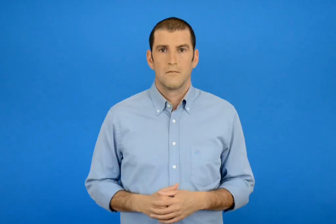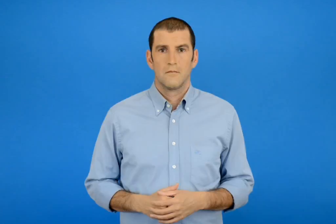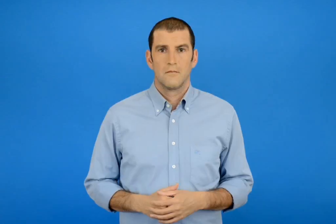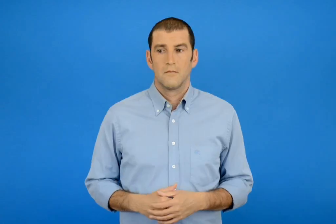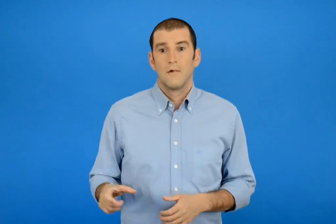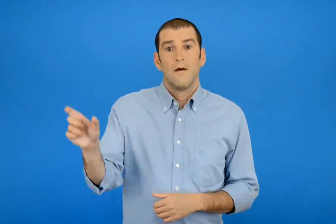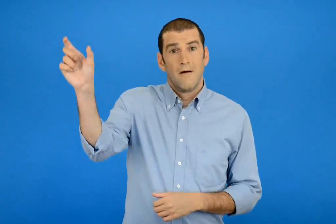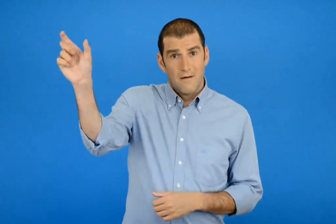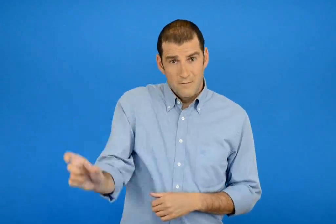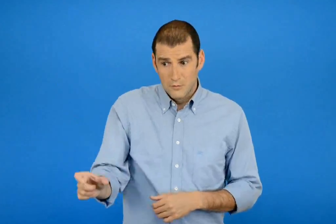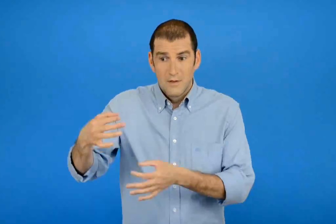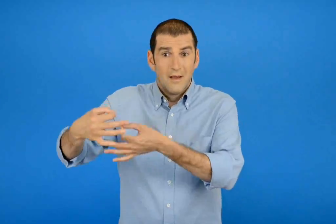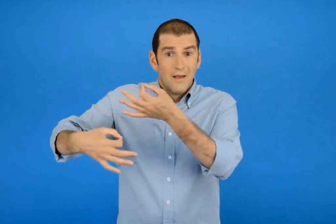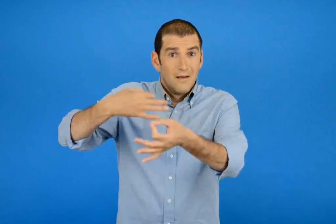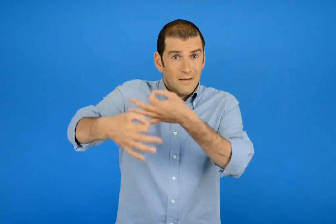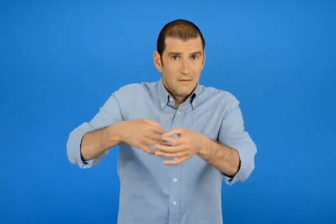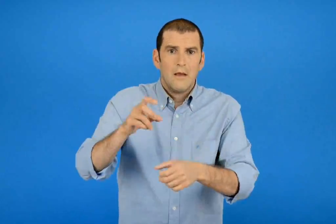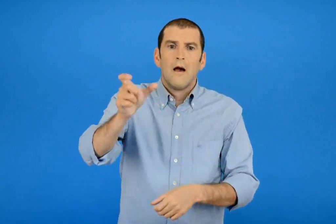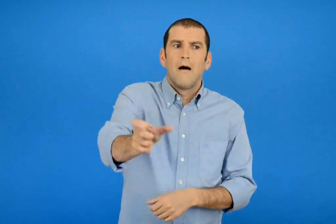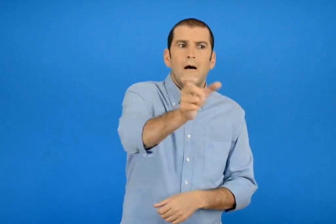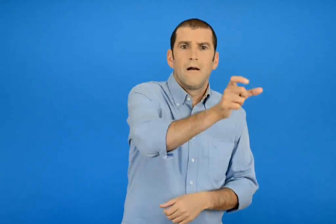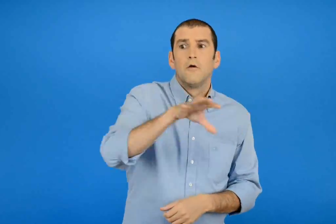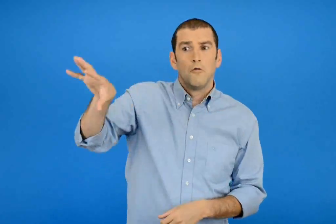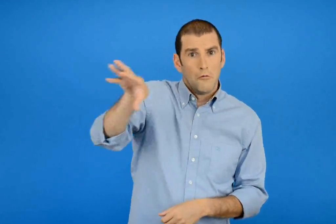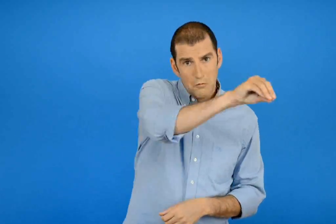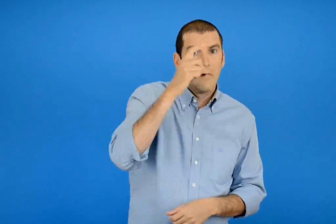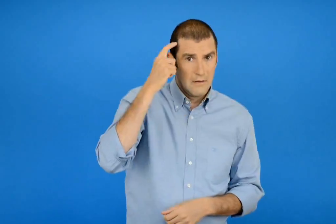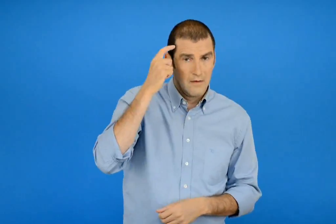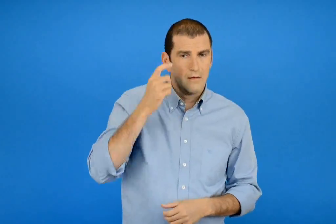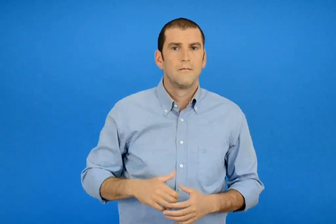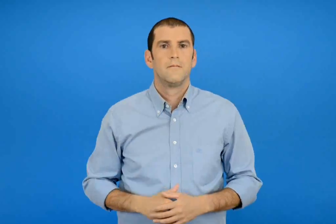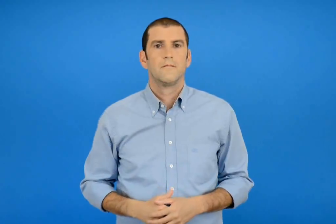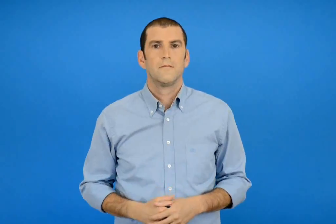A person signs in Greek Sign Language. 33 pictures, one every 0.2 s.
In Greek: οι άλλοι κατάλαβαν όσα τους εξήγησε
